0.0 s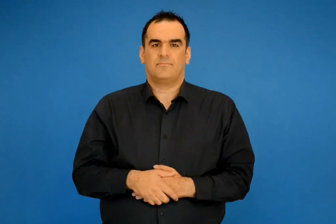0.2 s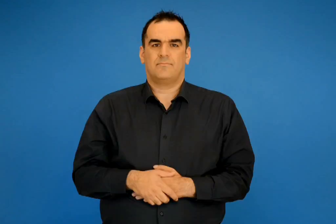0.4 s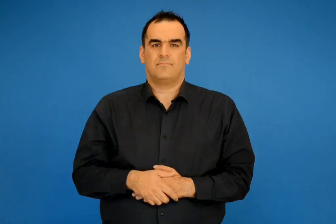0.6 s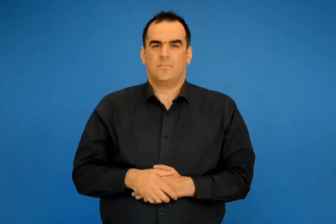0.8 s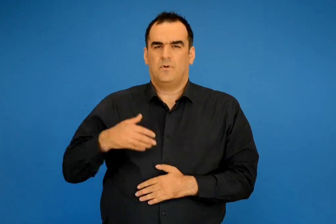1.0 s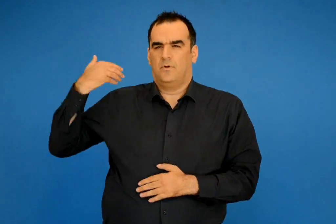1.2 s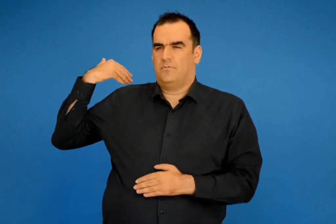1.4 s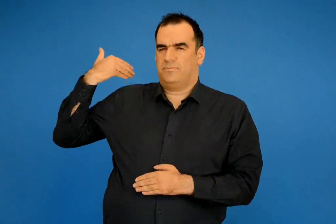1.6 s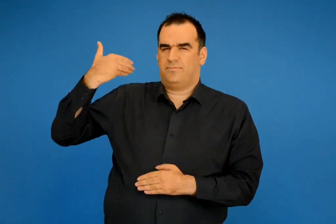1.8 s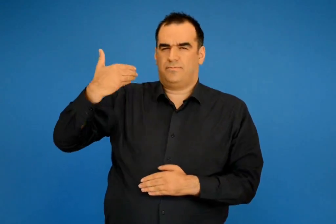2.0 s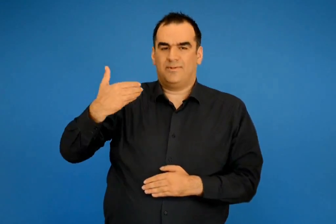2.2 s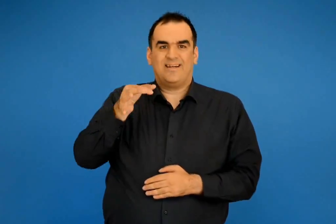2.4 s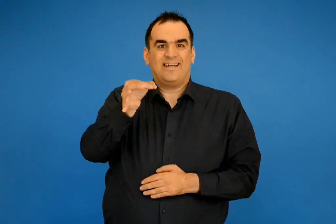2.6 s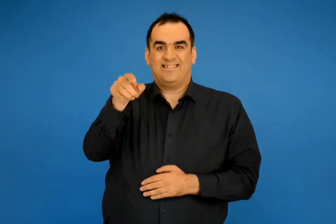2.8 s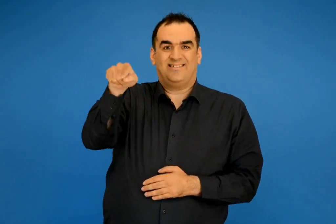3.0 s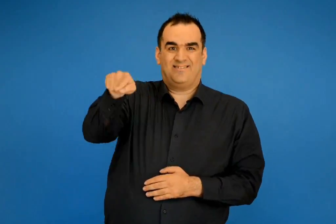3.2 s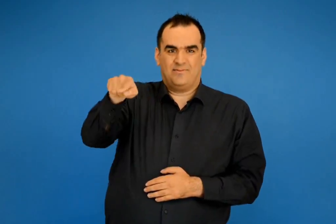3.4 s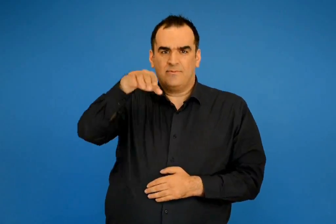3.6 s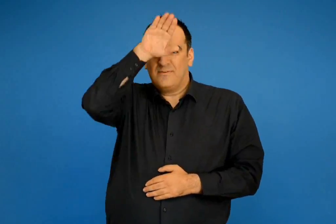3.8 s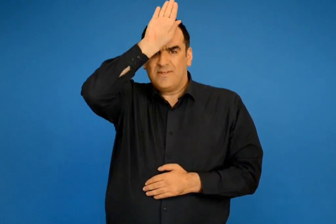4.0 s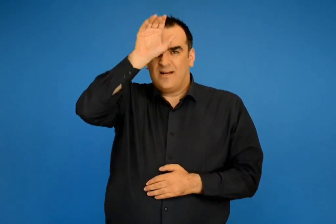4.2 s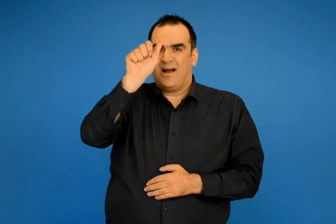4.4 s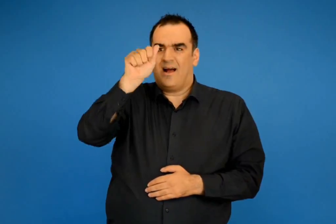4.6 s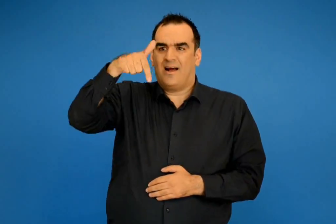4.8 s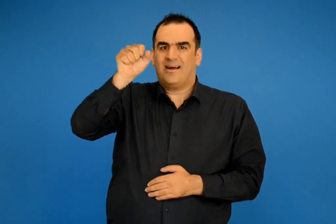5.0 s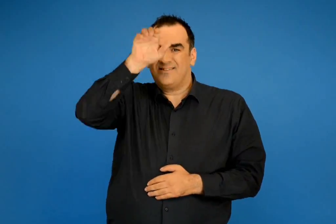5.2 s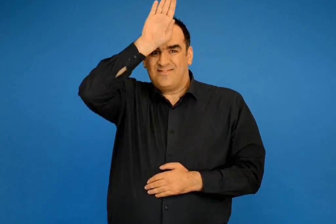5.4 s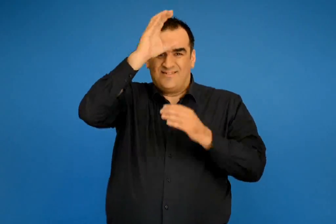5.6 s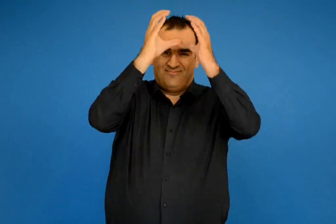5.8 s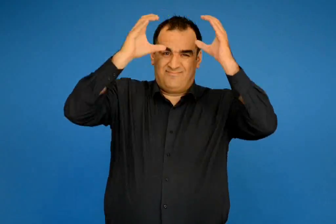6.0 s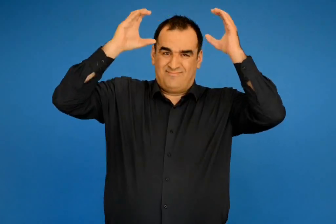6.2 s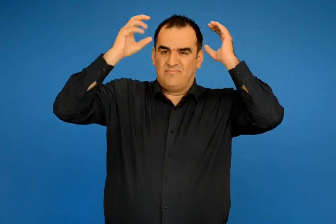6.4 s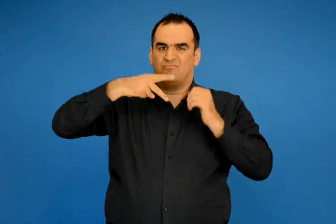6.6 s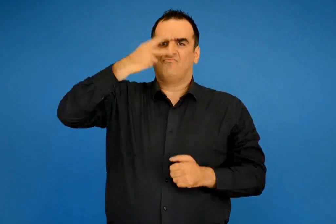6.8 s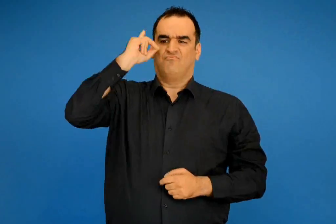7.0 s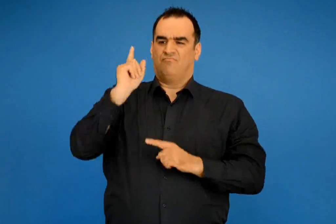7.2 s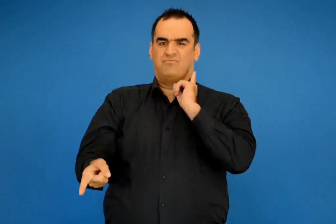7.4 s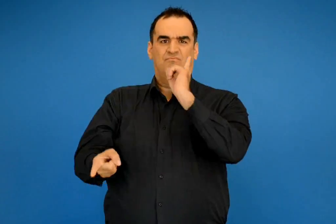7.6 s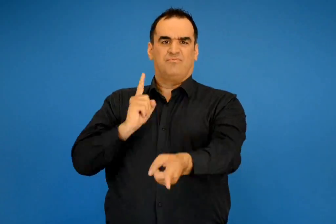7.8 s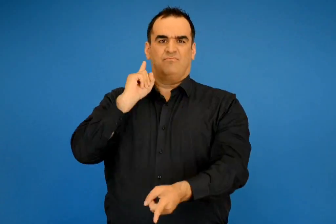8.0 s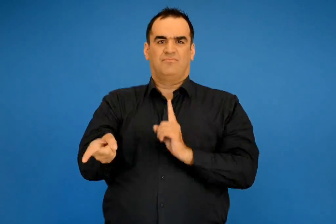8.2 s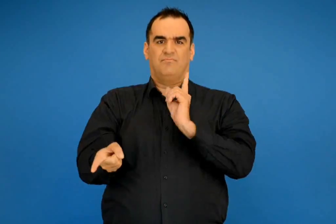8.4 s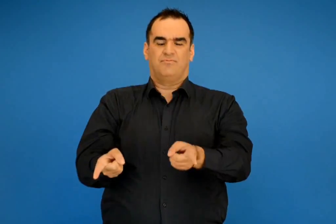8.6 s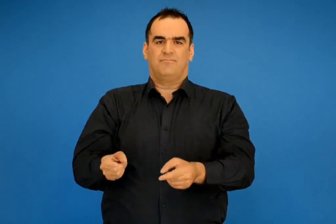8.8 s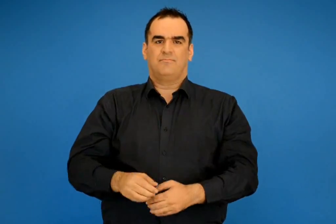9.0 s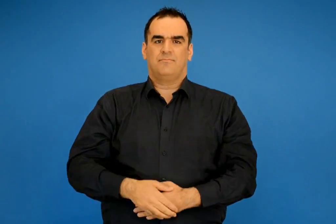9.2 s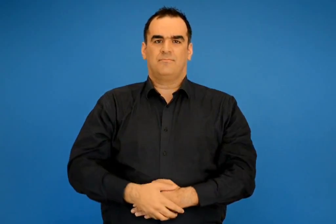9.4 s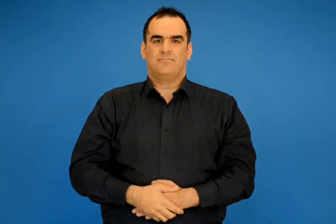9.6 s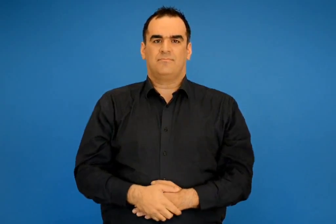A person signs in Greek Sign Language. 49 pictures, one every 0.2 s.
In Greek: σε κάποιο νησί για χρονιά αφέντης ήταν ο αγάς και έκανε ότι αυτός ήθελε
